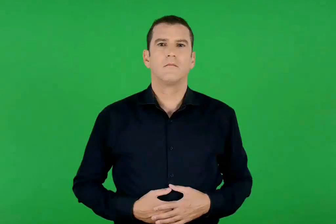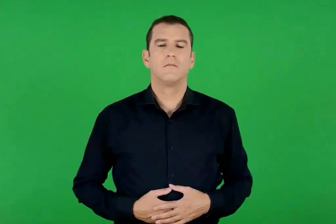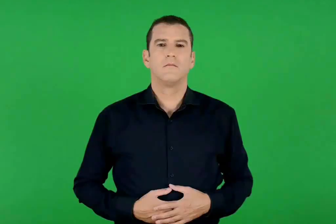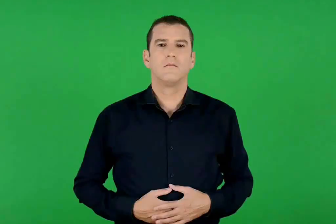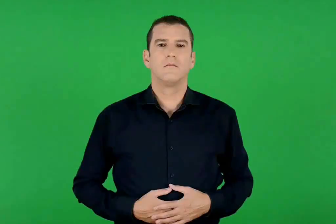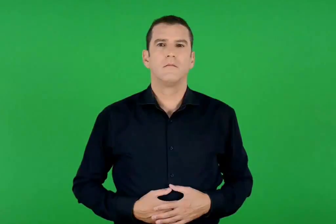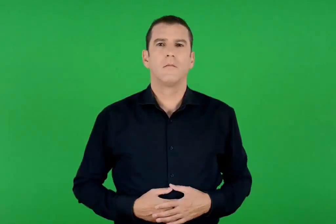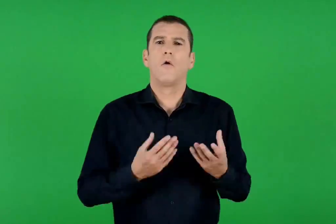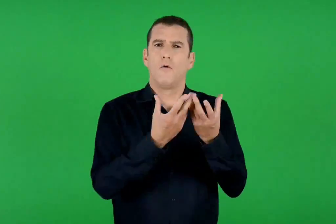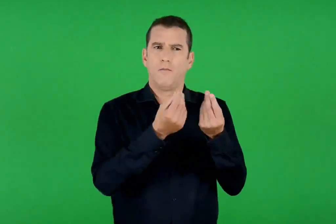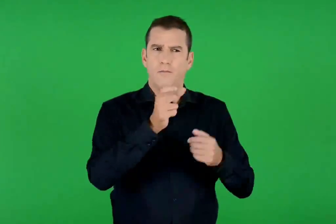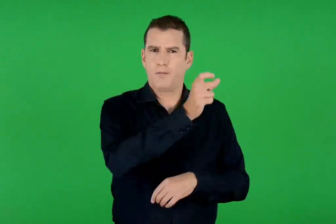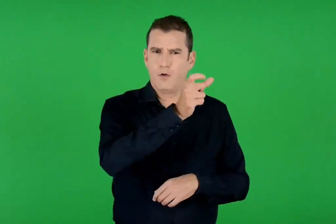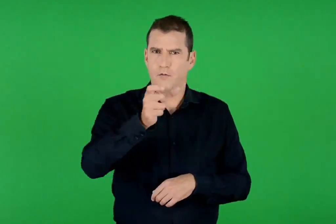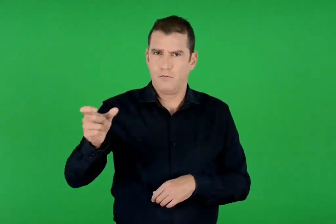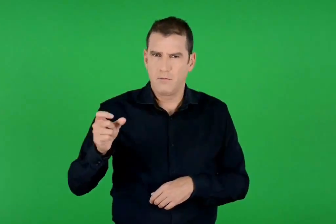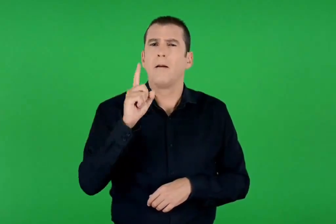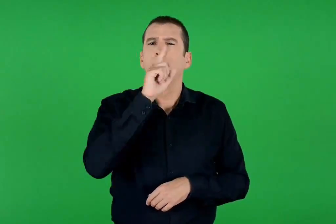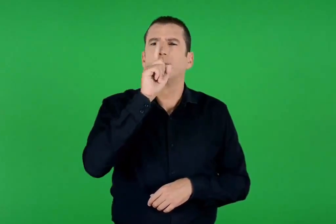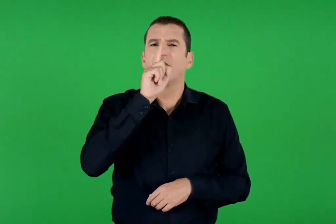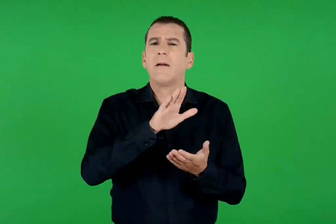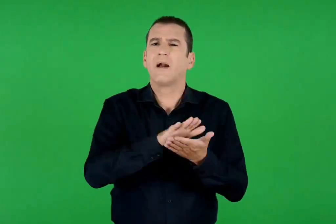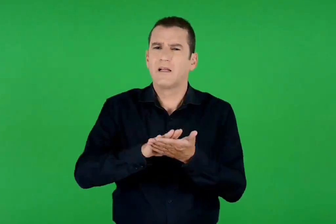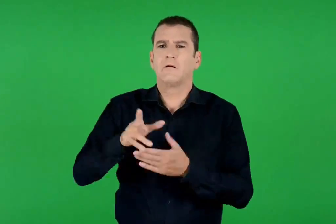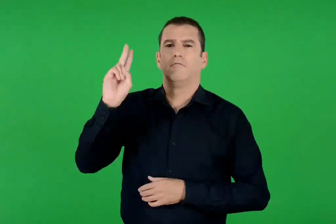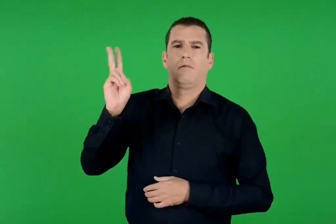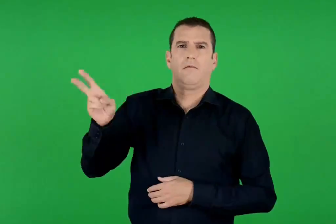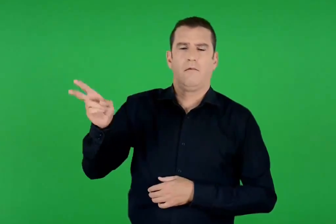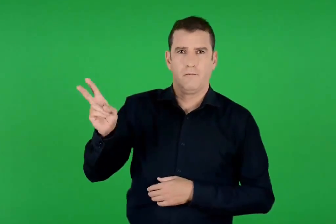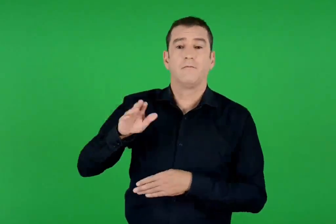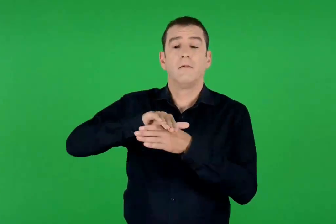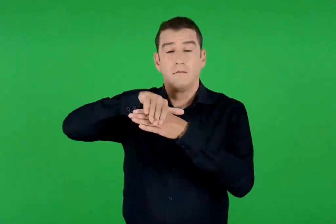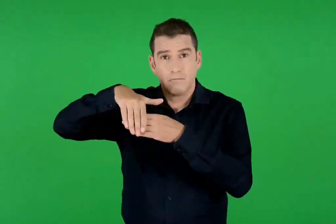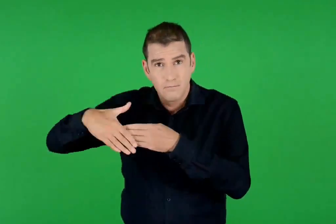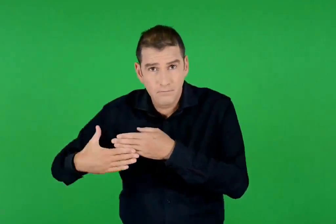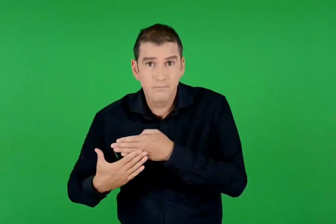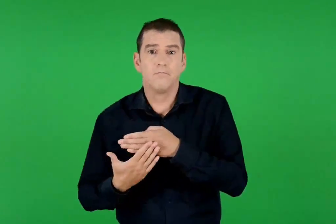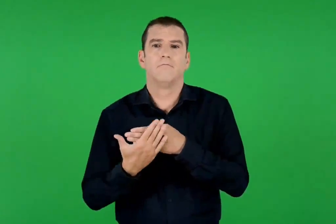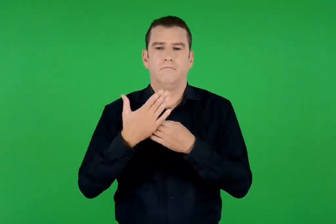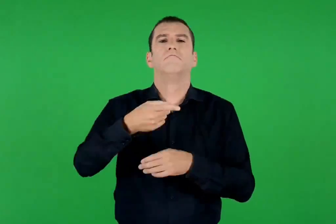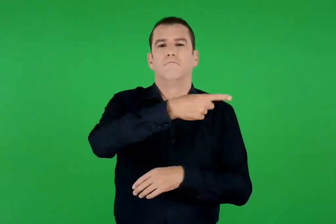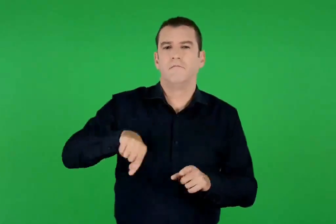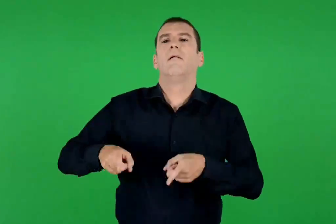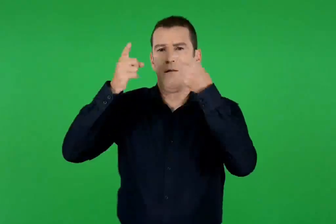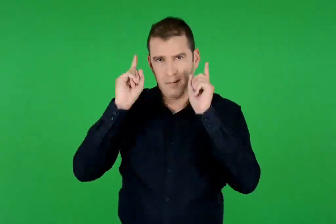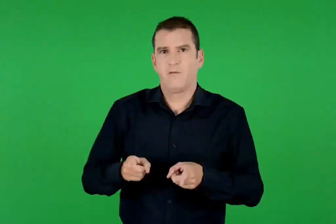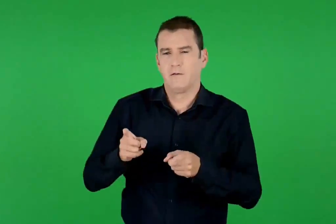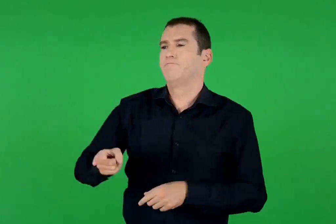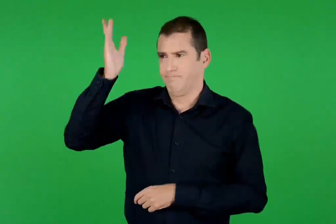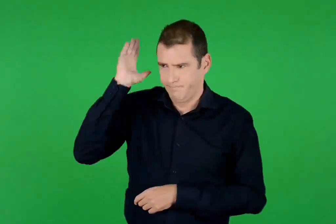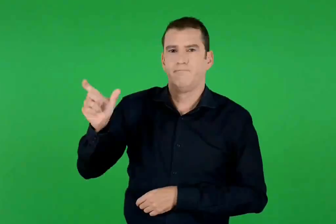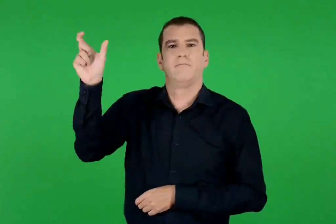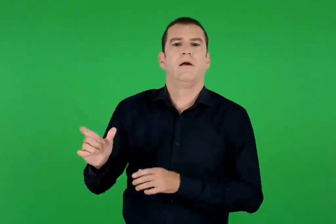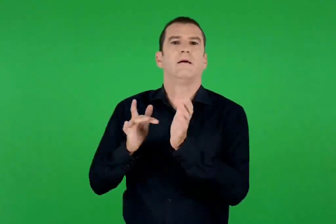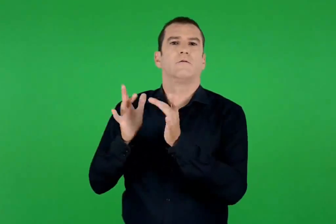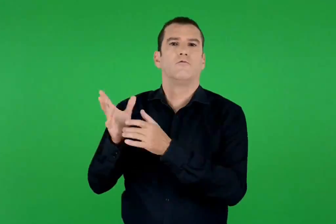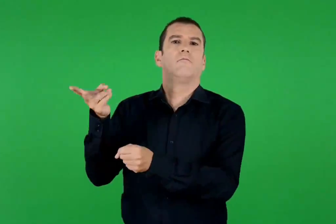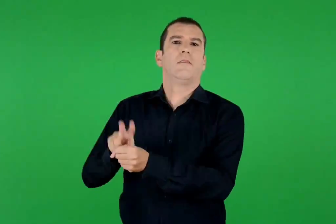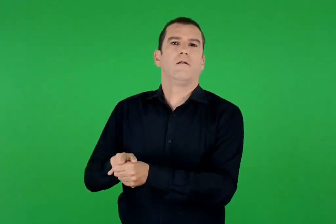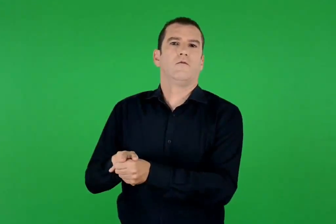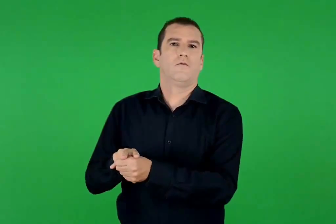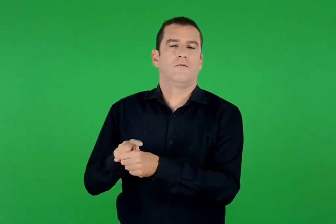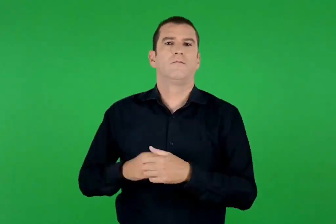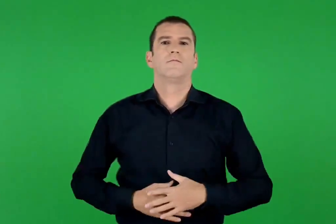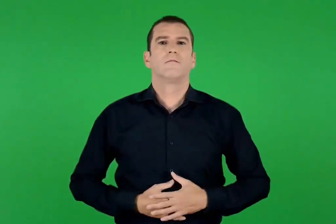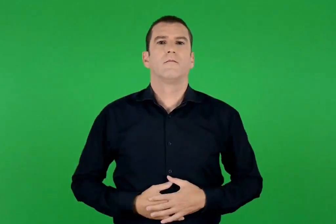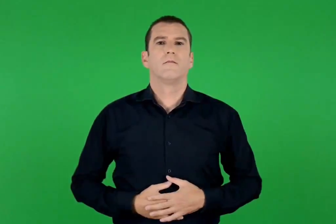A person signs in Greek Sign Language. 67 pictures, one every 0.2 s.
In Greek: πολλοί τον κατηγορούσαν με ψεύτικες μαρτυρίες. όταν ξημέρωσε , αποφάσισαν να καταδικάσουν σε θάνατο τον ιησού
